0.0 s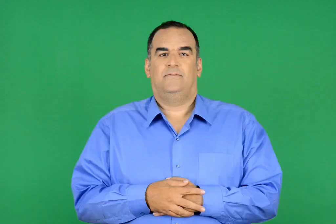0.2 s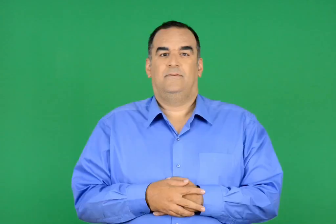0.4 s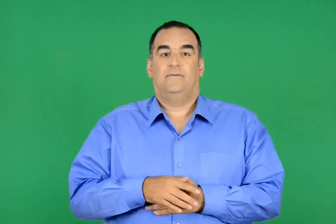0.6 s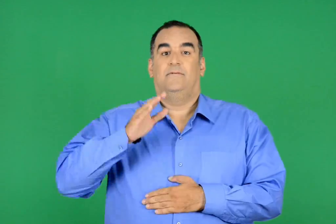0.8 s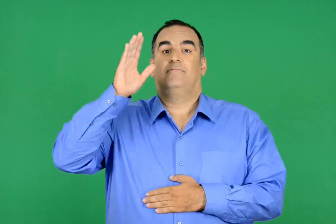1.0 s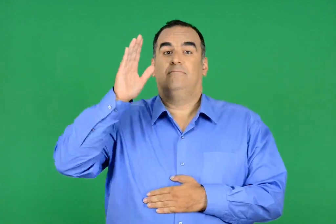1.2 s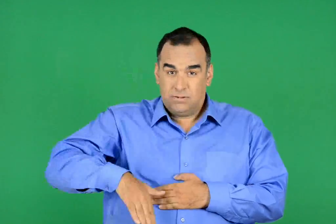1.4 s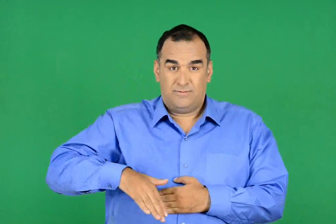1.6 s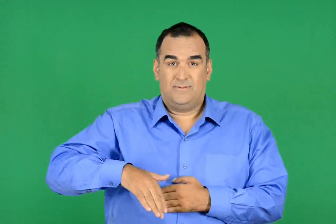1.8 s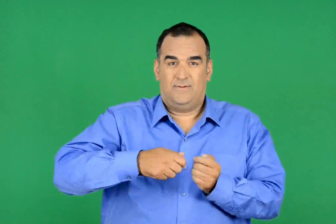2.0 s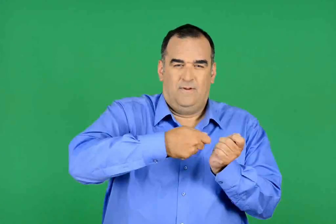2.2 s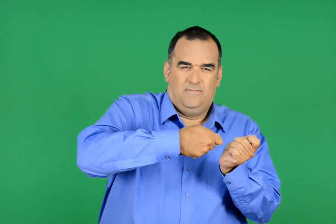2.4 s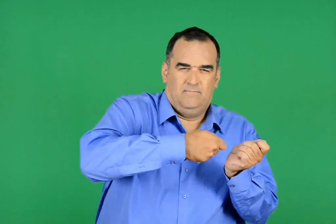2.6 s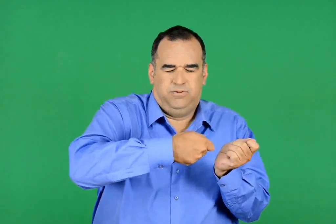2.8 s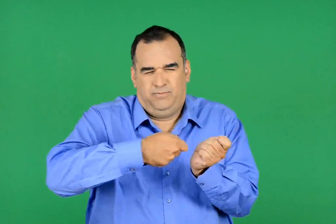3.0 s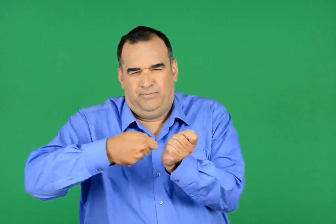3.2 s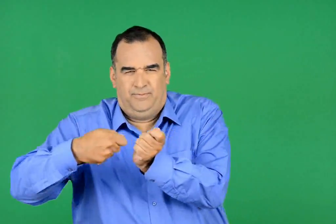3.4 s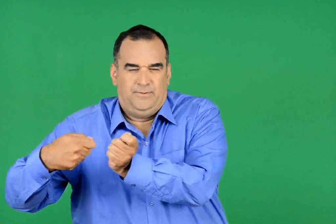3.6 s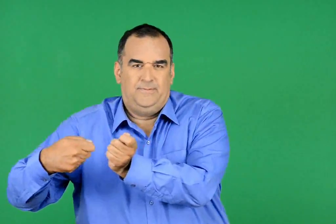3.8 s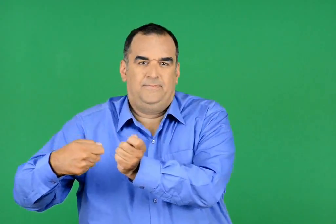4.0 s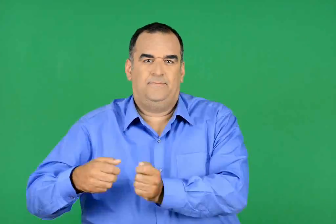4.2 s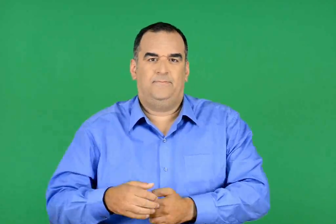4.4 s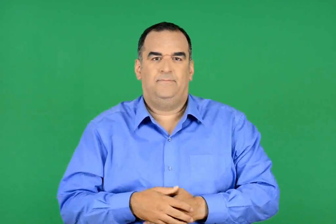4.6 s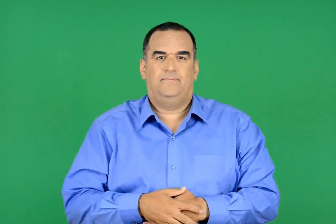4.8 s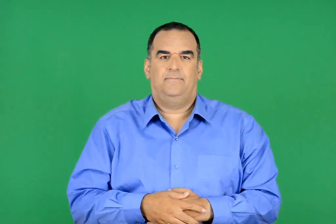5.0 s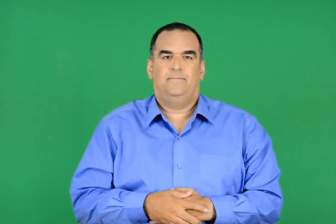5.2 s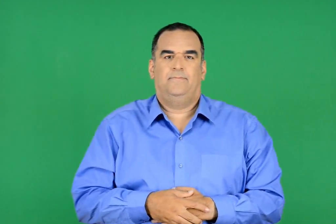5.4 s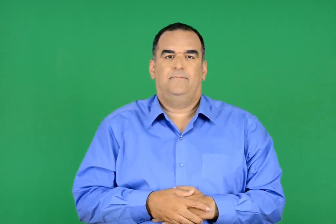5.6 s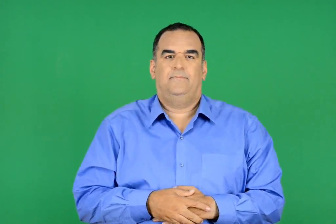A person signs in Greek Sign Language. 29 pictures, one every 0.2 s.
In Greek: με το τρία , όλοι άρχισαν να τραβούν µαζί
